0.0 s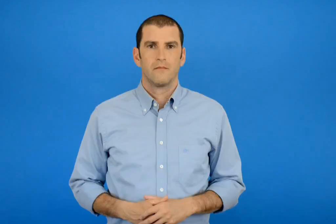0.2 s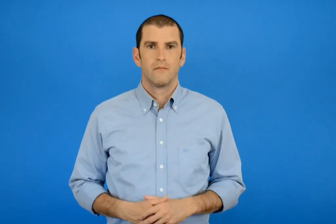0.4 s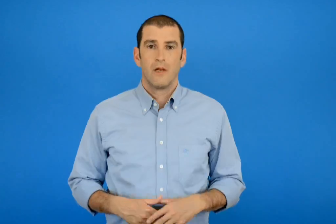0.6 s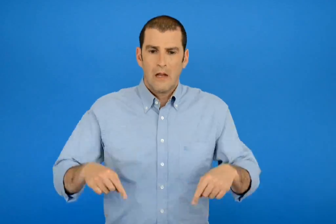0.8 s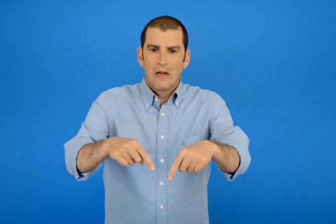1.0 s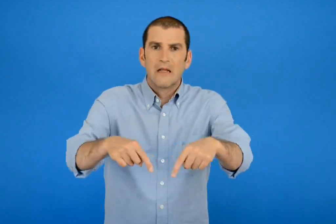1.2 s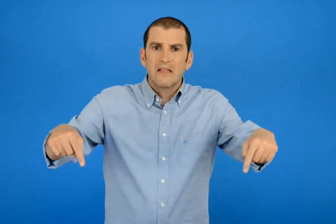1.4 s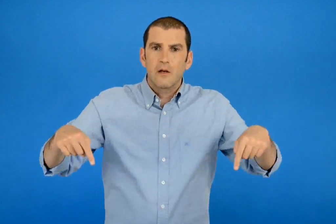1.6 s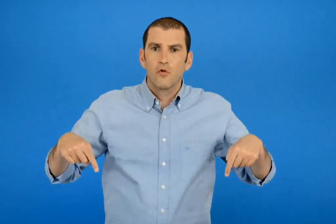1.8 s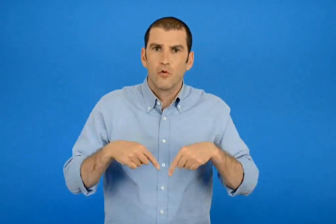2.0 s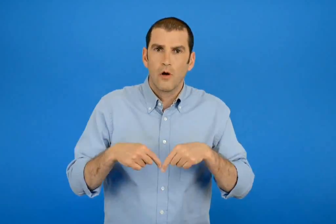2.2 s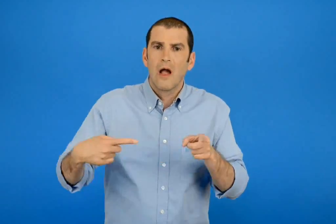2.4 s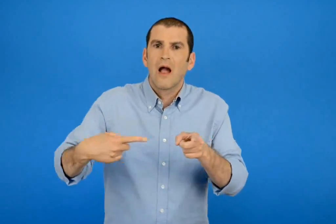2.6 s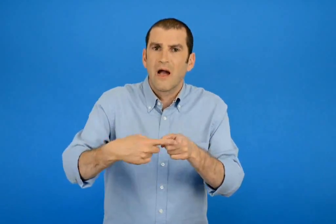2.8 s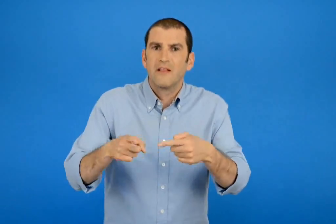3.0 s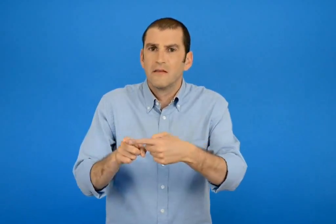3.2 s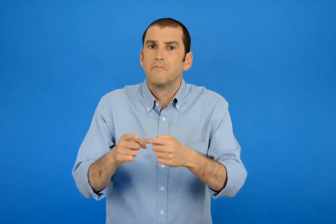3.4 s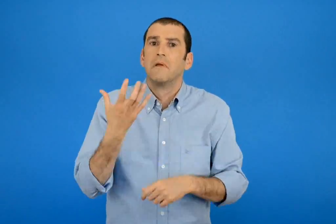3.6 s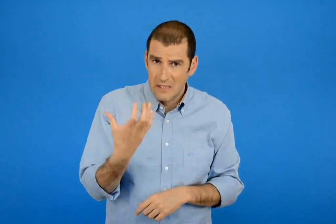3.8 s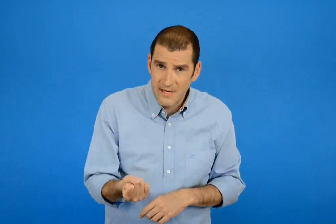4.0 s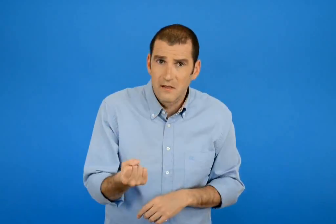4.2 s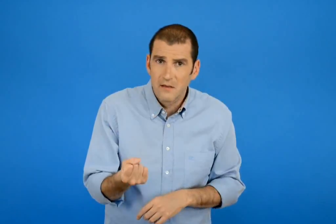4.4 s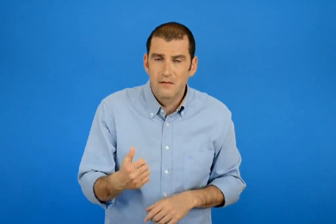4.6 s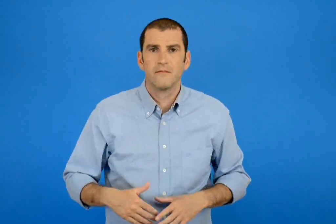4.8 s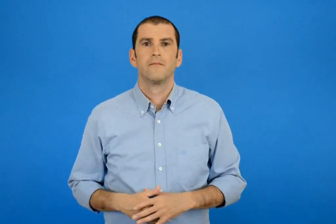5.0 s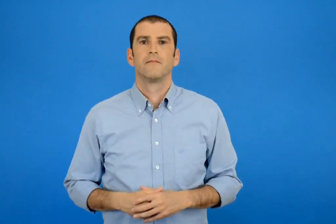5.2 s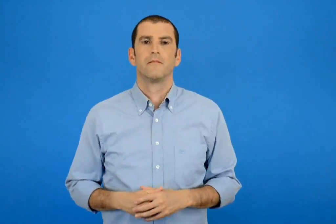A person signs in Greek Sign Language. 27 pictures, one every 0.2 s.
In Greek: υπάρχουν κάθετες ευθείες στο τετράγωνο ;
